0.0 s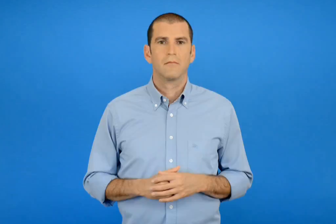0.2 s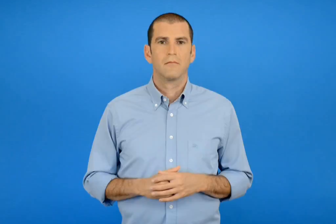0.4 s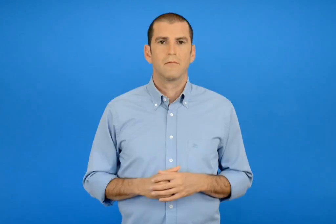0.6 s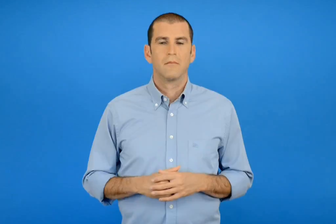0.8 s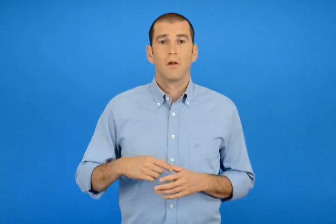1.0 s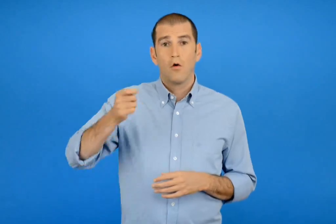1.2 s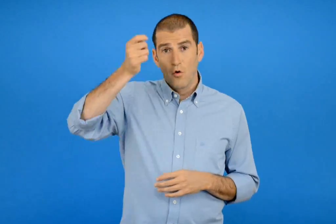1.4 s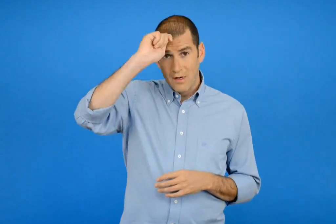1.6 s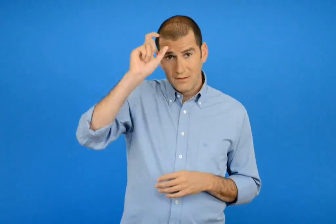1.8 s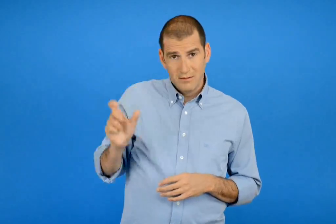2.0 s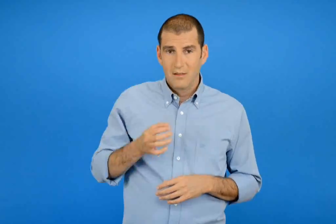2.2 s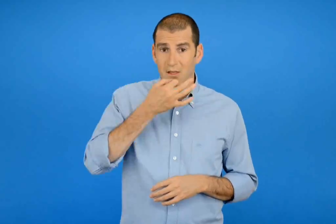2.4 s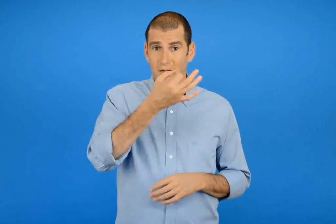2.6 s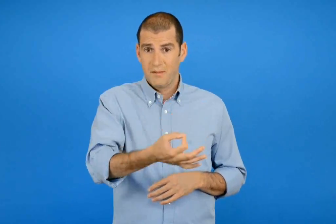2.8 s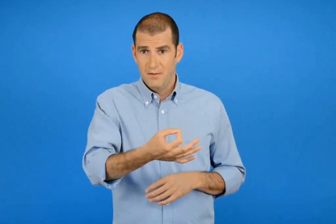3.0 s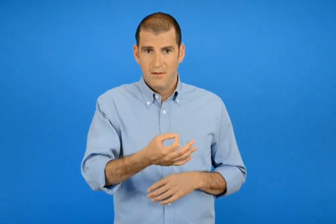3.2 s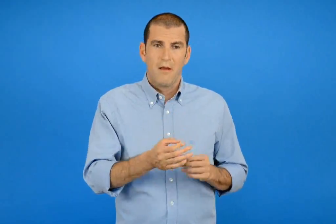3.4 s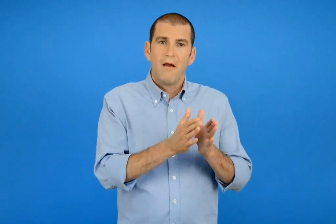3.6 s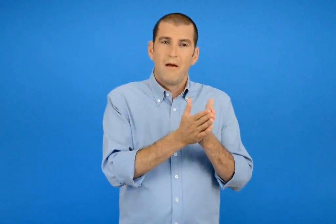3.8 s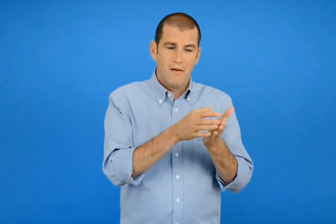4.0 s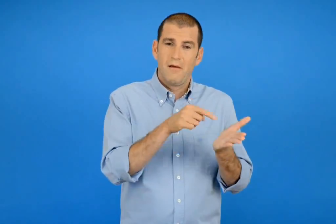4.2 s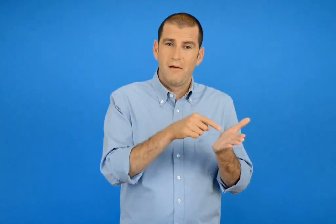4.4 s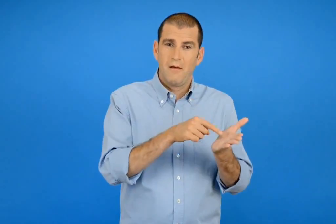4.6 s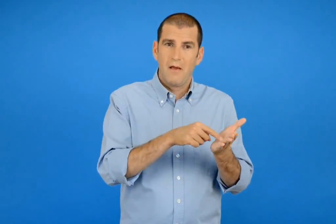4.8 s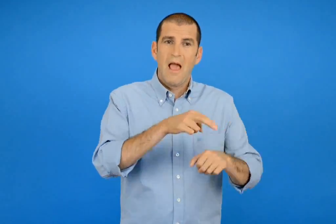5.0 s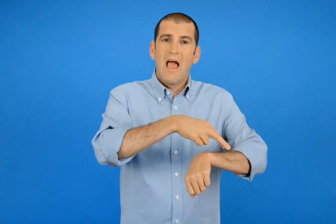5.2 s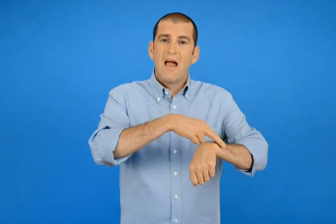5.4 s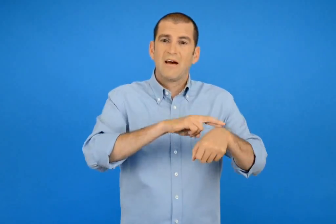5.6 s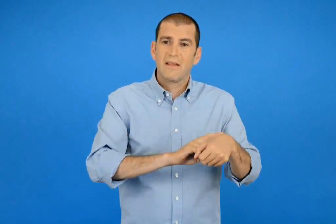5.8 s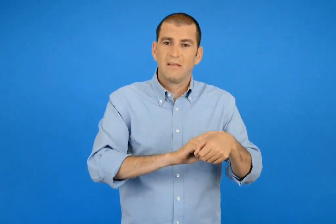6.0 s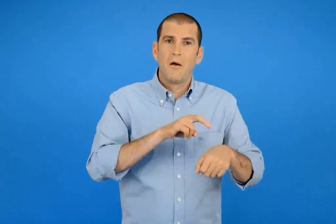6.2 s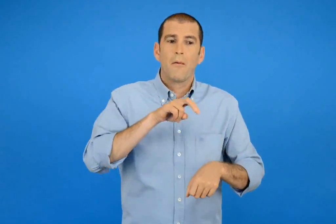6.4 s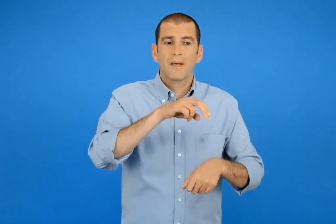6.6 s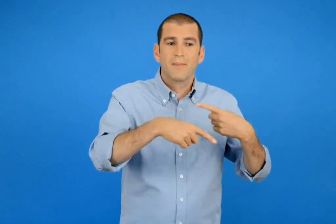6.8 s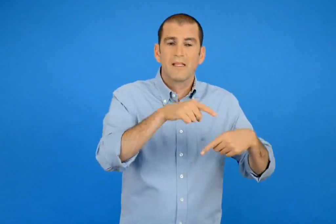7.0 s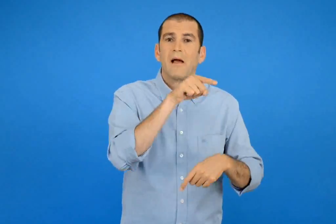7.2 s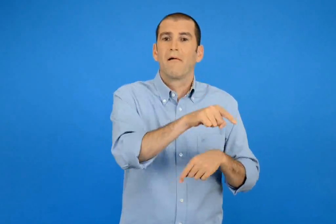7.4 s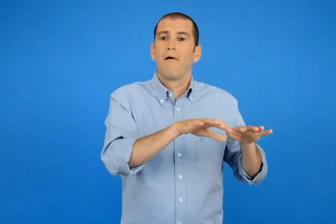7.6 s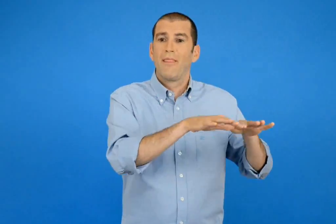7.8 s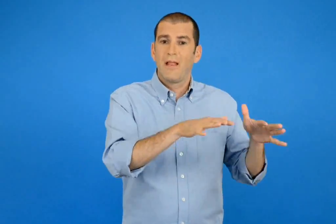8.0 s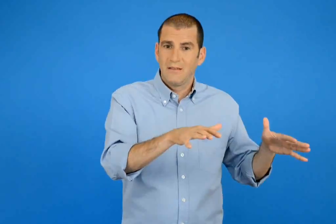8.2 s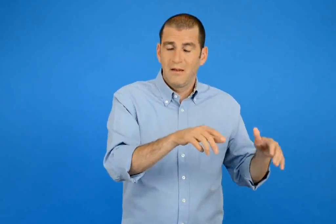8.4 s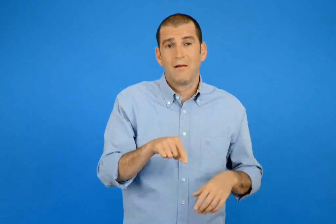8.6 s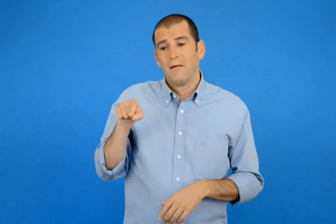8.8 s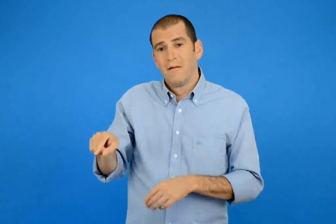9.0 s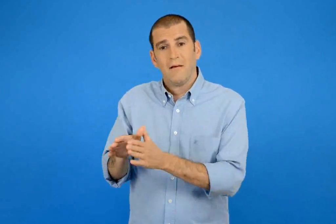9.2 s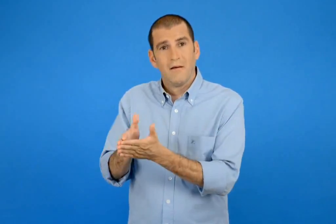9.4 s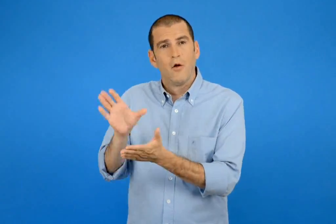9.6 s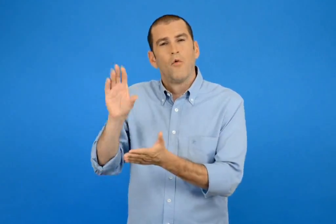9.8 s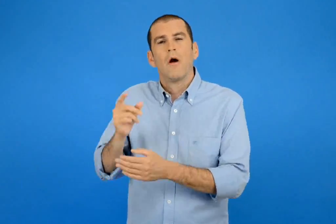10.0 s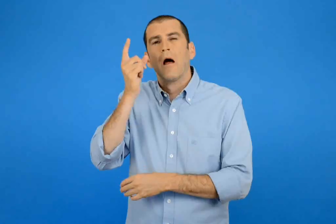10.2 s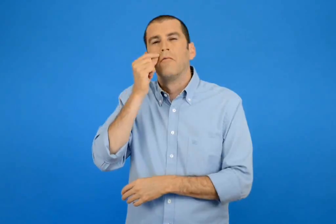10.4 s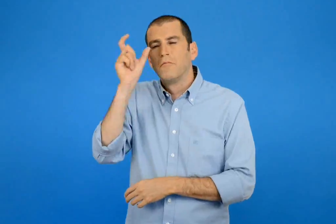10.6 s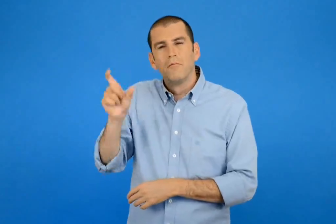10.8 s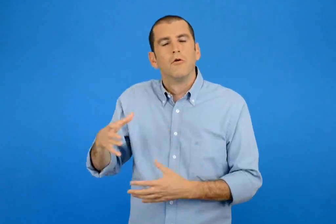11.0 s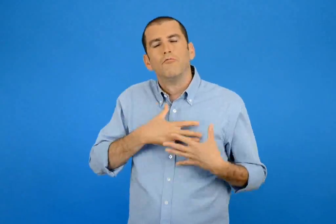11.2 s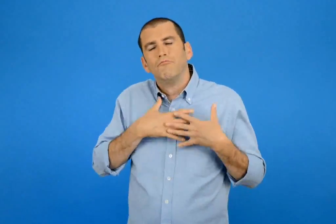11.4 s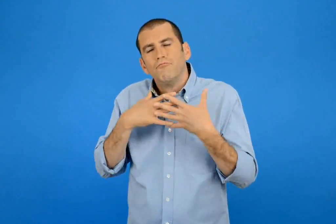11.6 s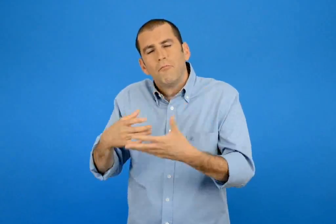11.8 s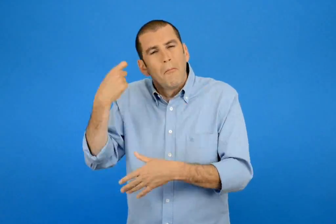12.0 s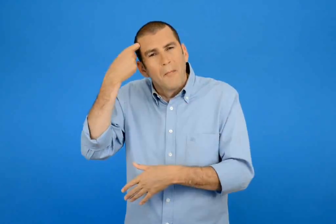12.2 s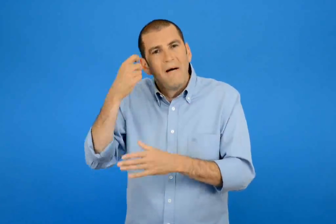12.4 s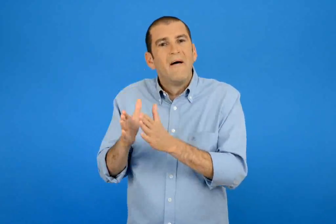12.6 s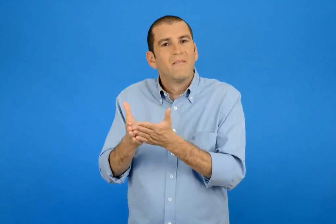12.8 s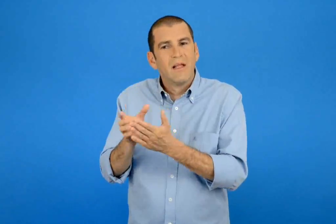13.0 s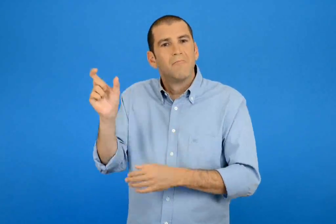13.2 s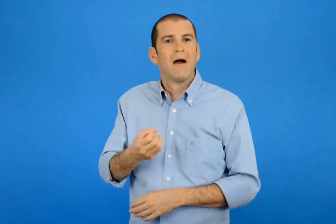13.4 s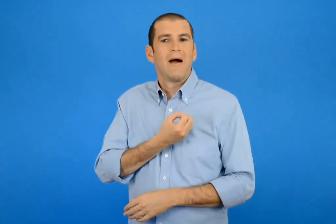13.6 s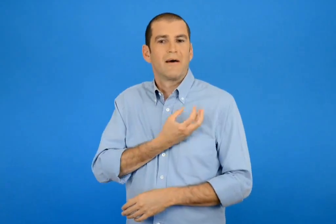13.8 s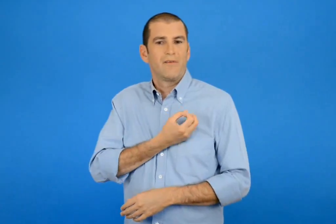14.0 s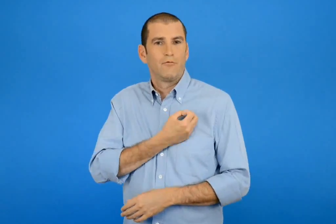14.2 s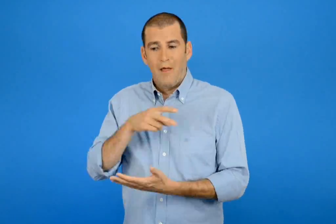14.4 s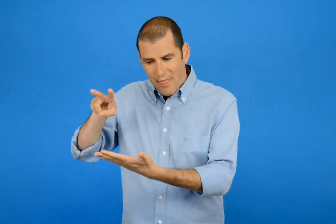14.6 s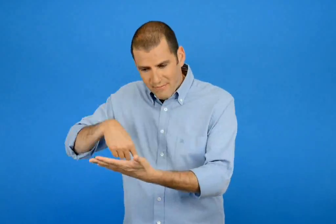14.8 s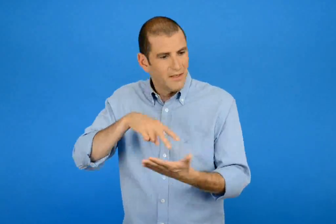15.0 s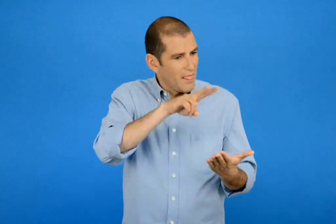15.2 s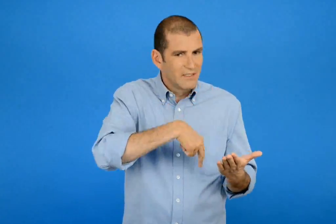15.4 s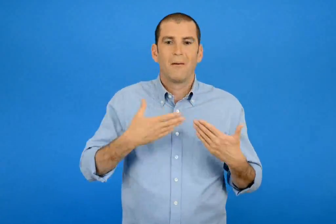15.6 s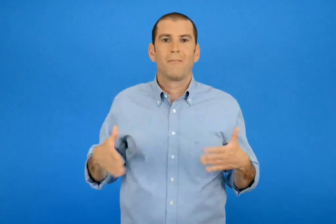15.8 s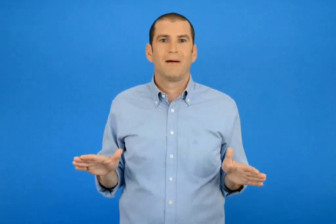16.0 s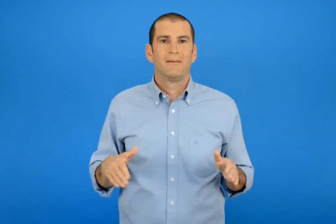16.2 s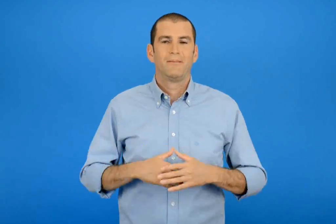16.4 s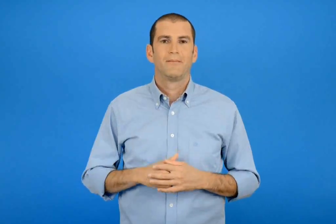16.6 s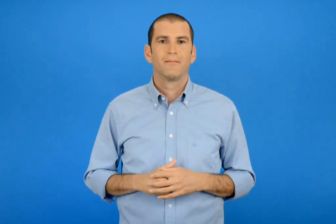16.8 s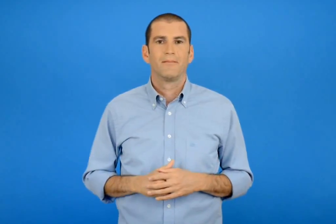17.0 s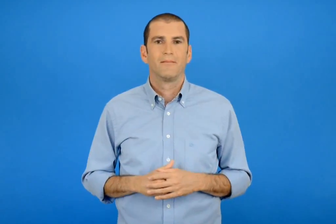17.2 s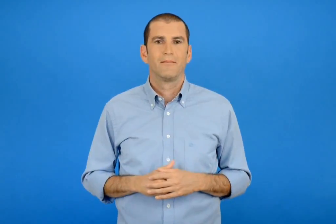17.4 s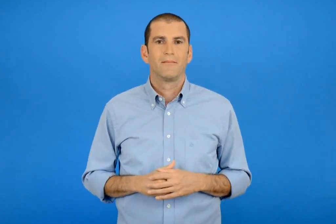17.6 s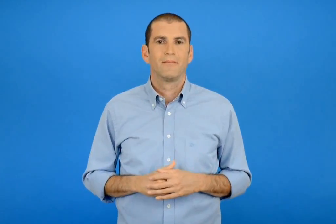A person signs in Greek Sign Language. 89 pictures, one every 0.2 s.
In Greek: διαβάσαμε για την περιπέτεια του ρήγα στη θάλασσα διαβάσαμε και για έναν άνθρωπο που αγαπούσε πολύ τα βιβλία τον κυρ γαρίφαλο είπε ο άρης
